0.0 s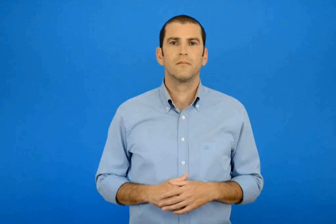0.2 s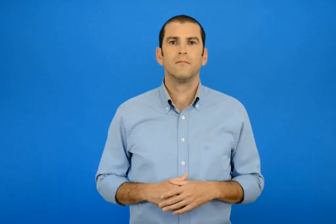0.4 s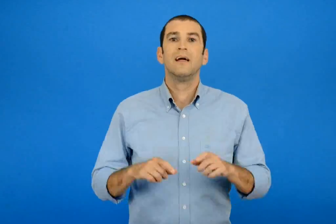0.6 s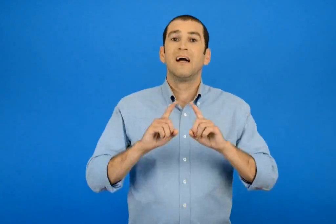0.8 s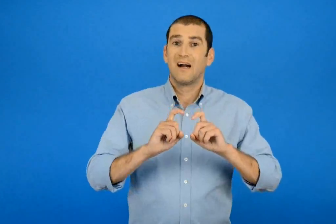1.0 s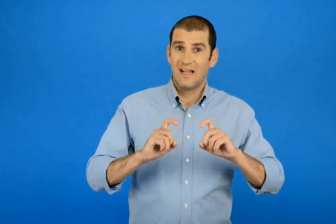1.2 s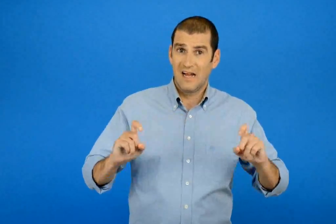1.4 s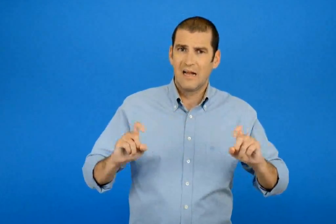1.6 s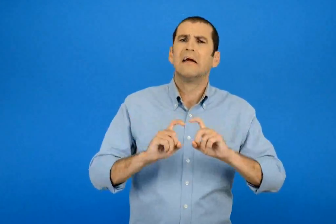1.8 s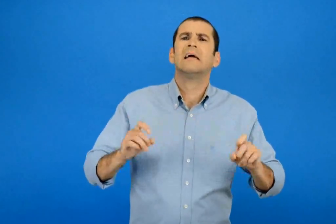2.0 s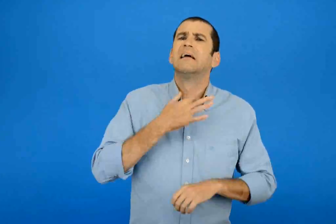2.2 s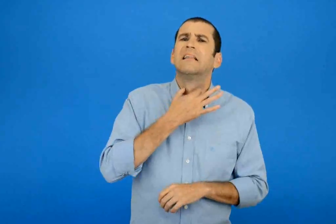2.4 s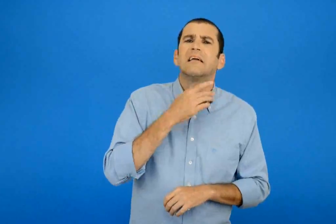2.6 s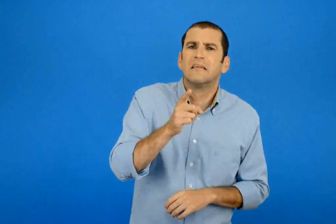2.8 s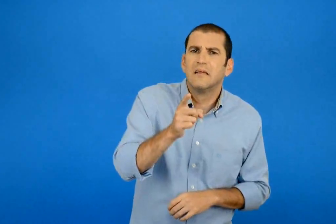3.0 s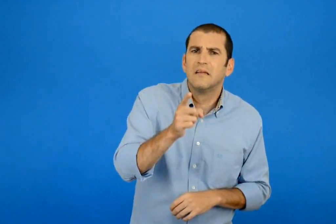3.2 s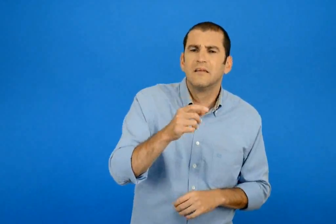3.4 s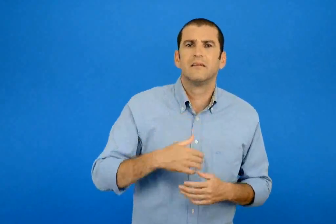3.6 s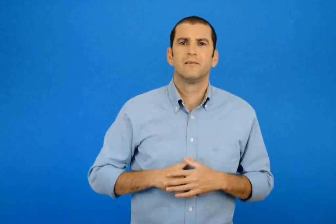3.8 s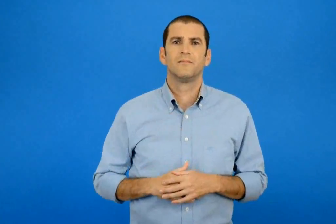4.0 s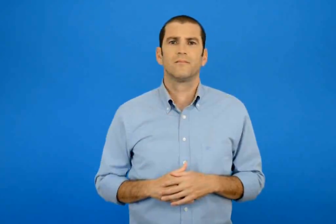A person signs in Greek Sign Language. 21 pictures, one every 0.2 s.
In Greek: τι υλικά χρειάζεσαι ;
